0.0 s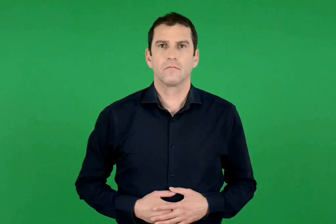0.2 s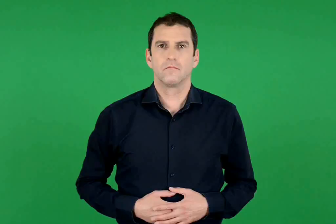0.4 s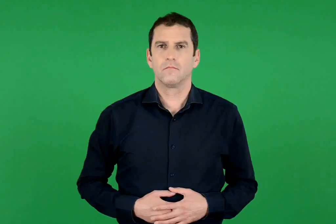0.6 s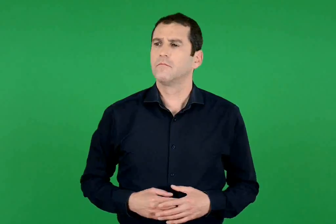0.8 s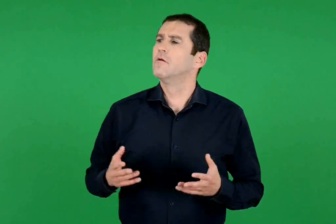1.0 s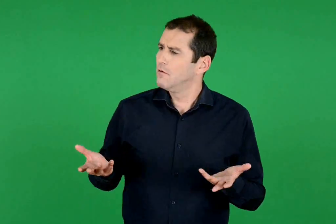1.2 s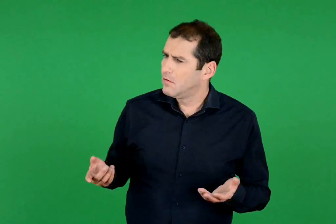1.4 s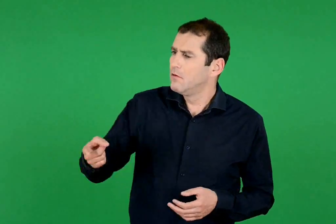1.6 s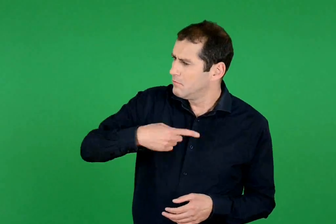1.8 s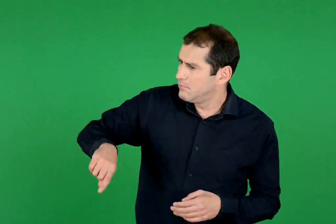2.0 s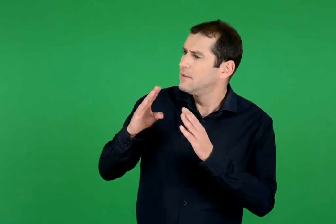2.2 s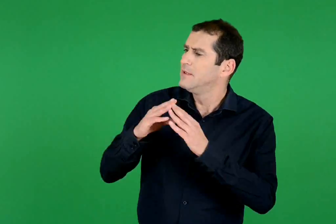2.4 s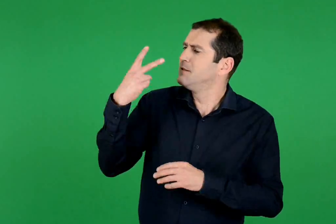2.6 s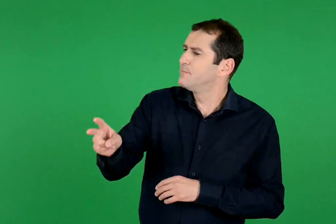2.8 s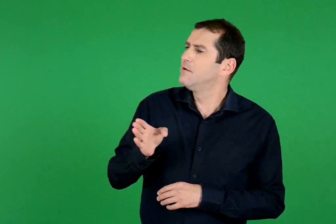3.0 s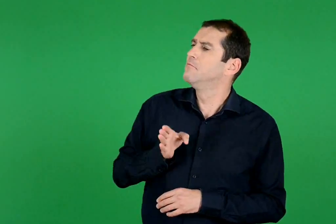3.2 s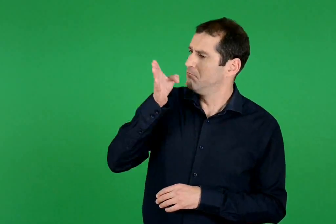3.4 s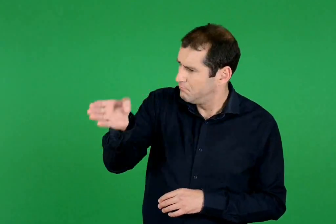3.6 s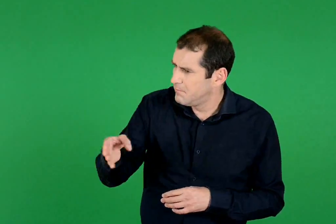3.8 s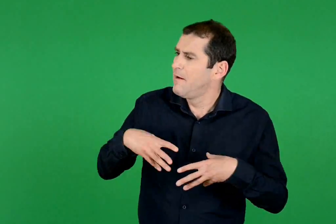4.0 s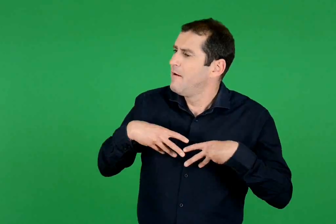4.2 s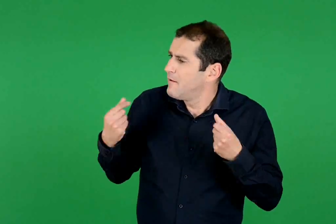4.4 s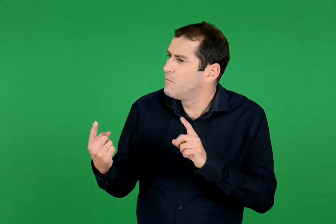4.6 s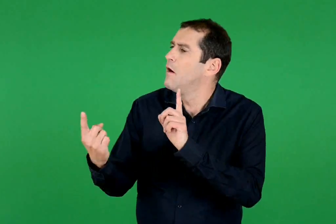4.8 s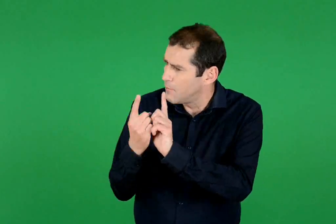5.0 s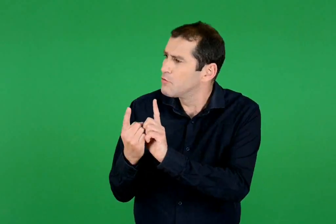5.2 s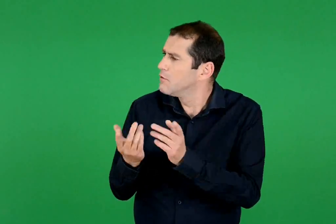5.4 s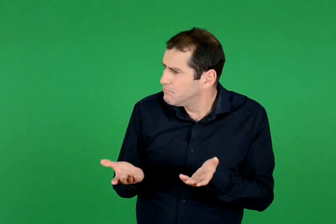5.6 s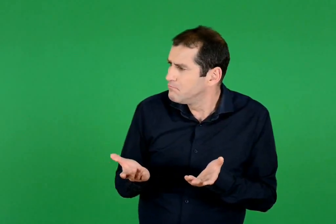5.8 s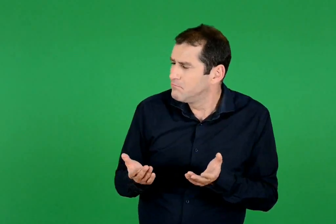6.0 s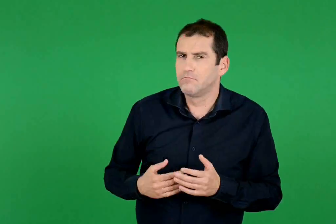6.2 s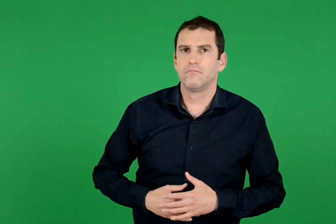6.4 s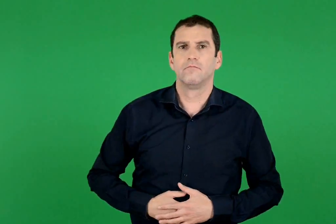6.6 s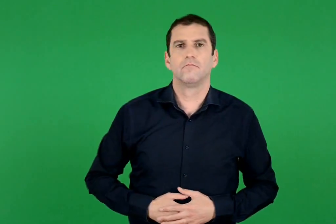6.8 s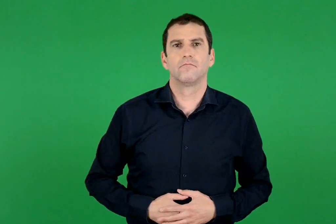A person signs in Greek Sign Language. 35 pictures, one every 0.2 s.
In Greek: και γιατί δεν πάμε σπίτι του , να του ευχηθούμε από κοντά ;
